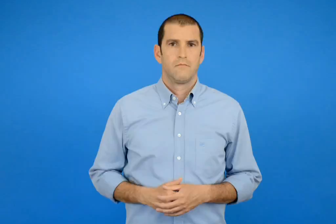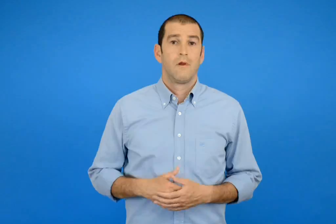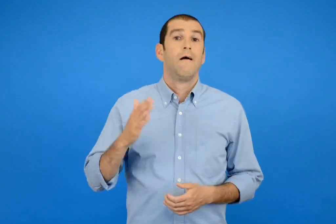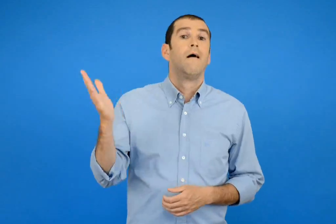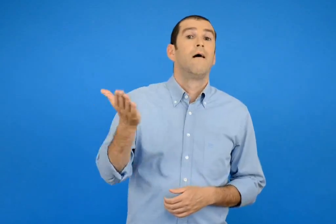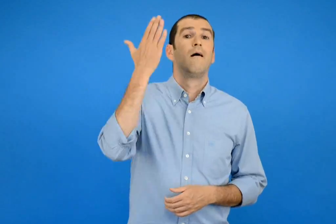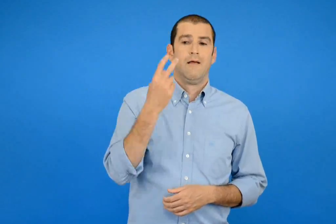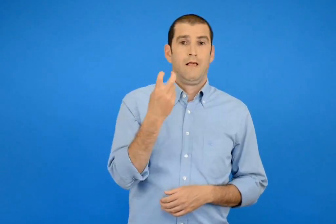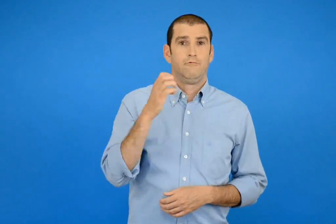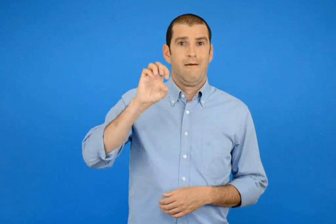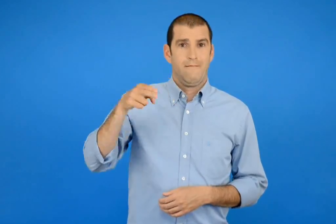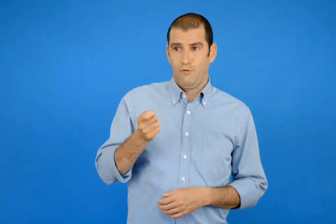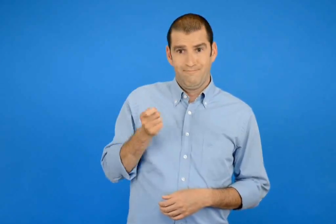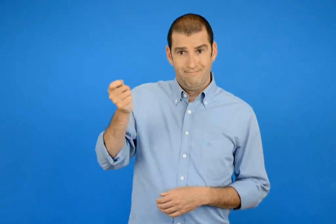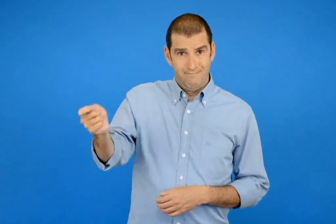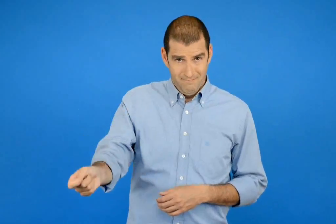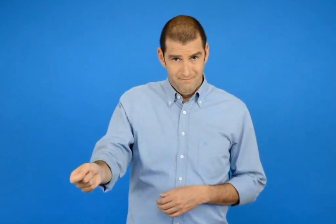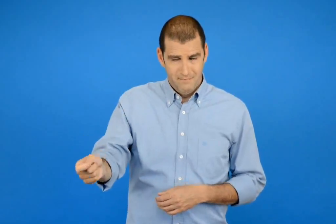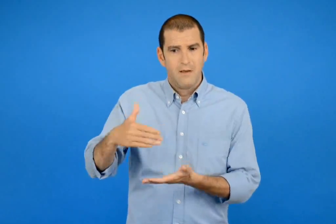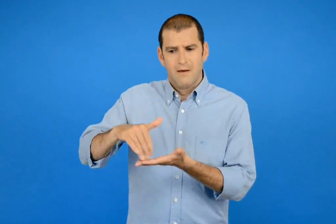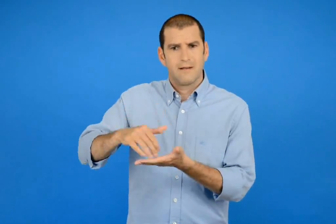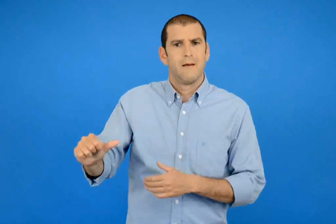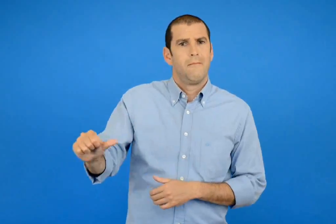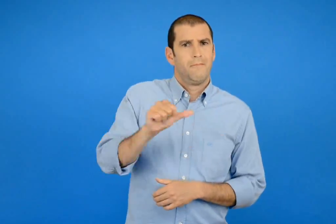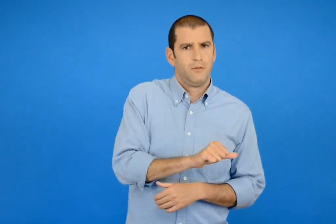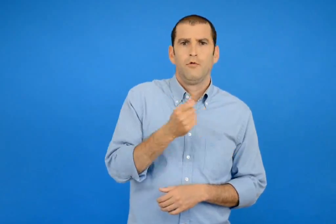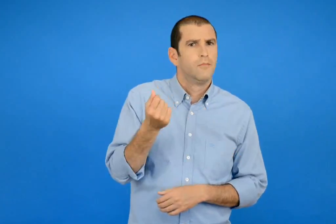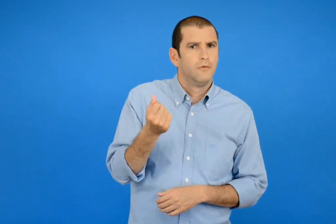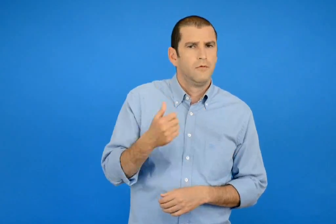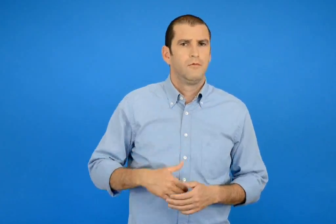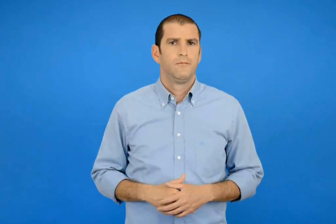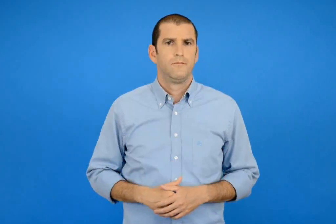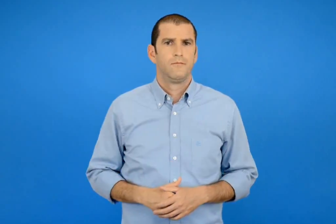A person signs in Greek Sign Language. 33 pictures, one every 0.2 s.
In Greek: τι ρέστα θα έπαιρνε αν έδινε 20 € ;
